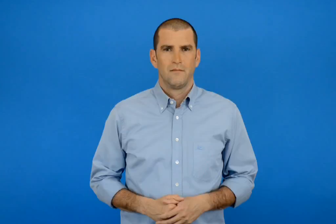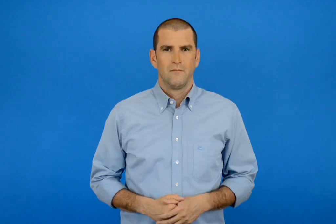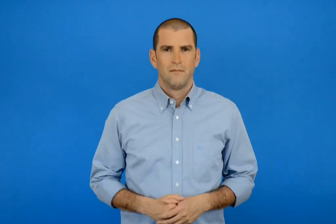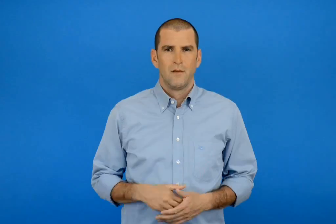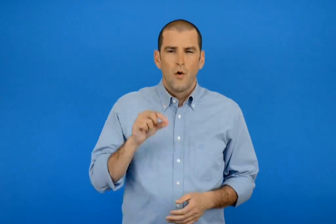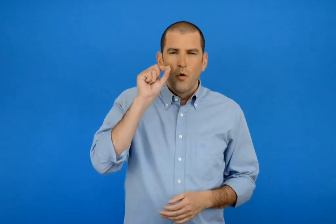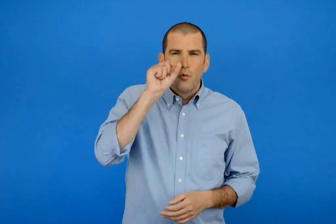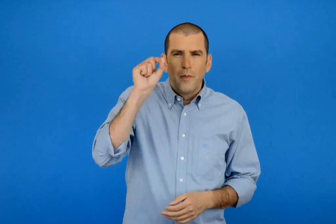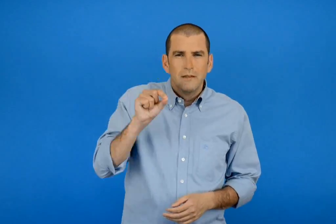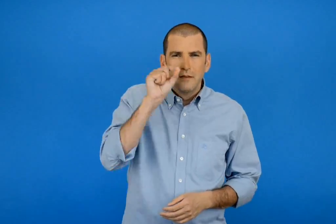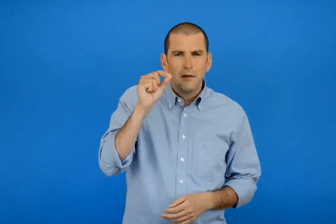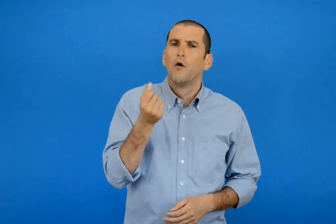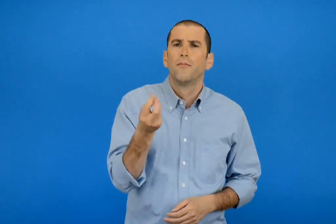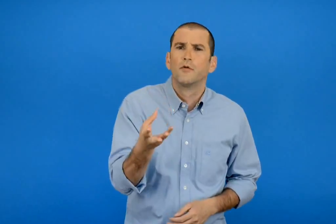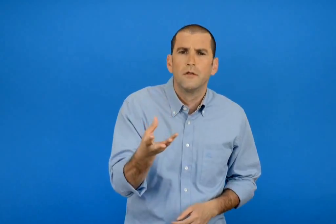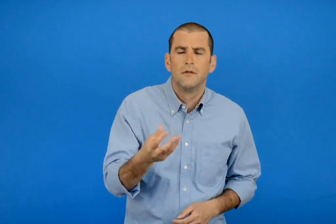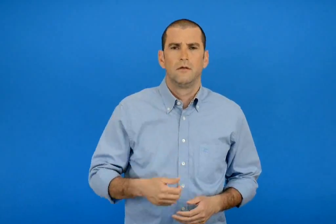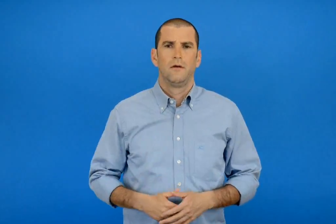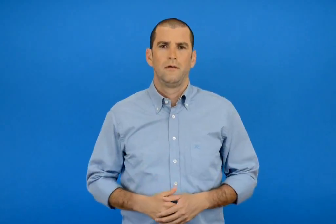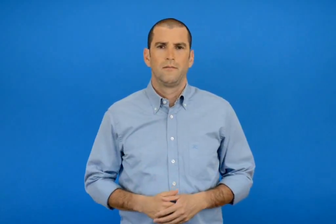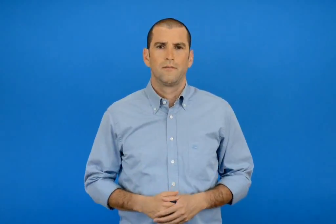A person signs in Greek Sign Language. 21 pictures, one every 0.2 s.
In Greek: πόσες είναι οι κουκκίδες ;
